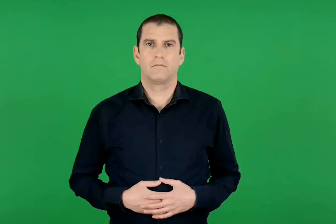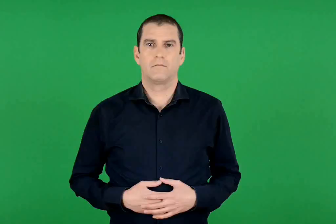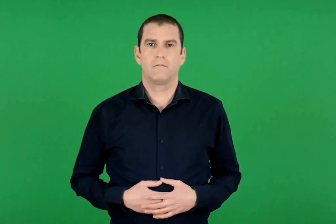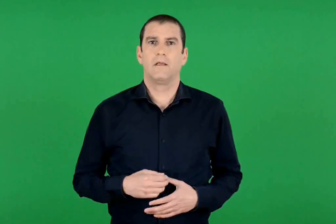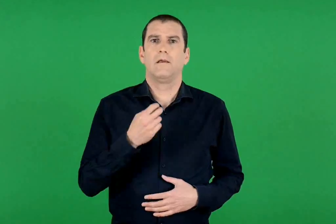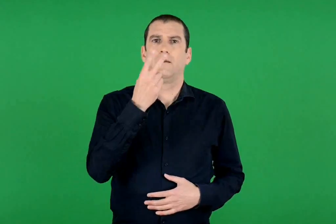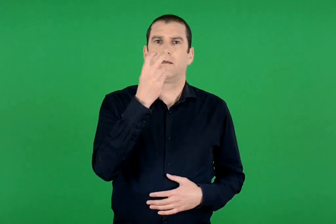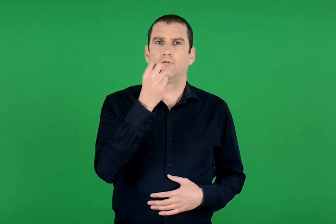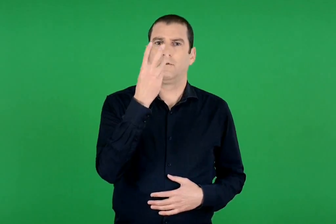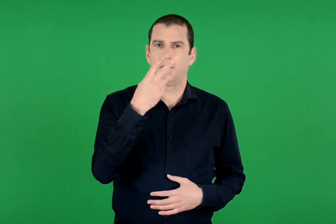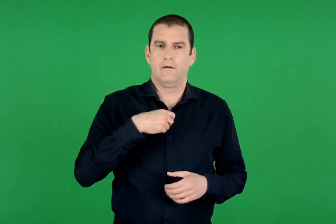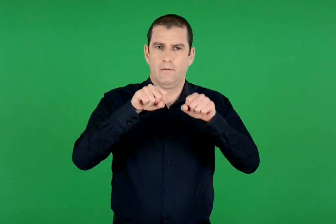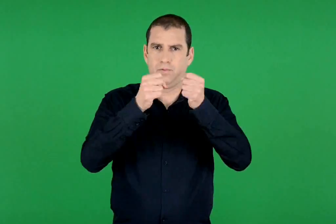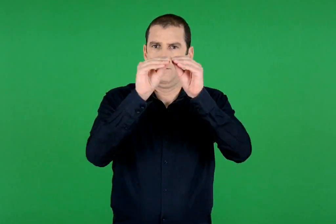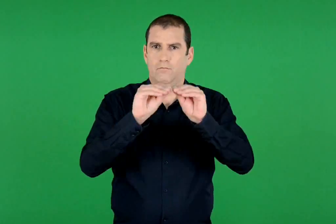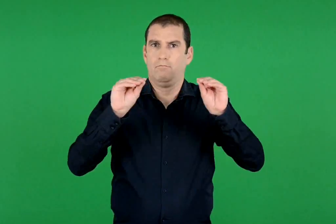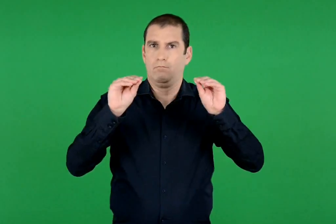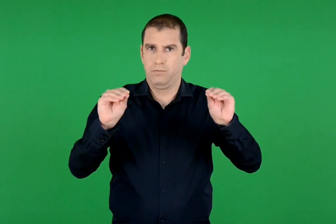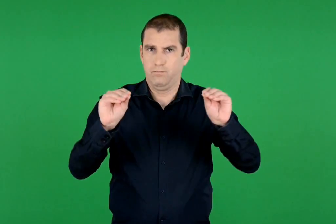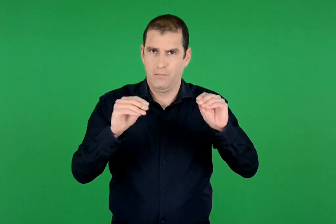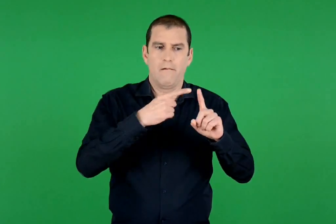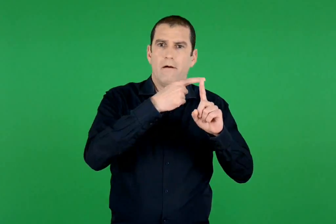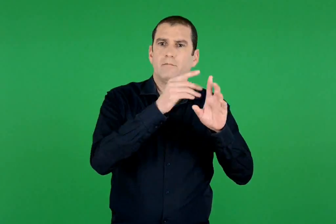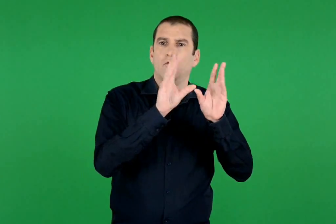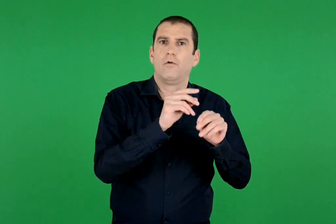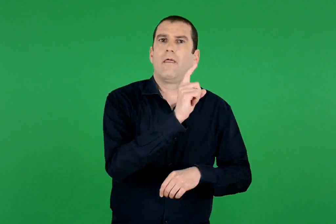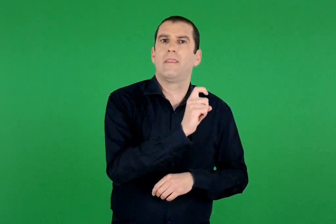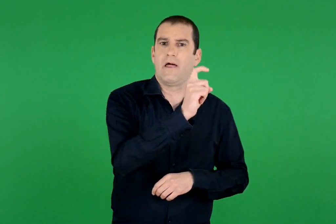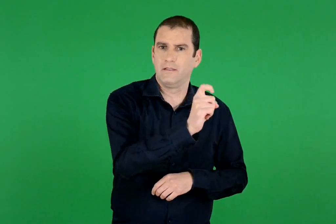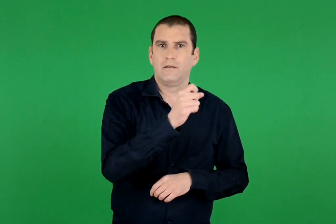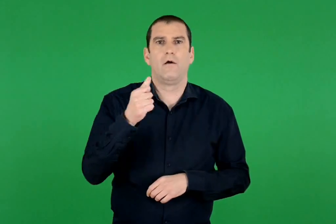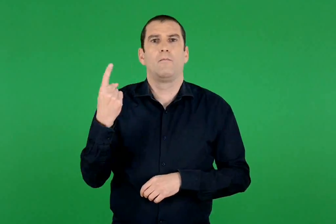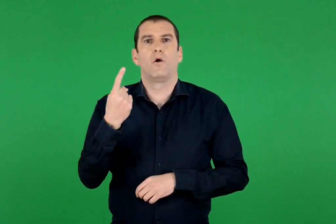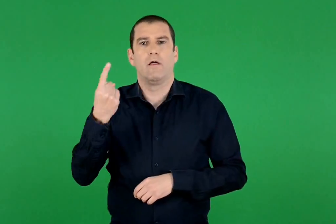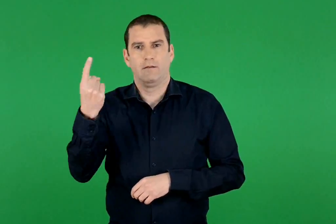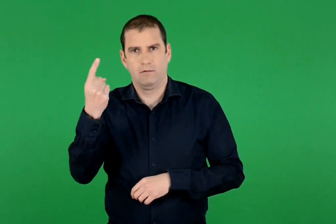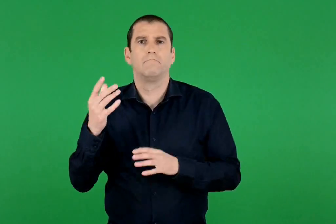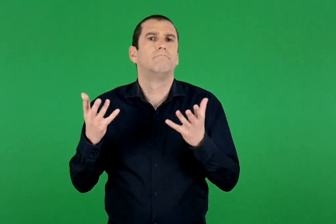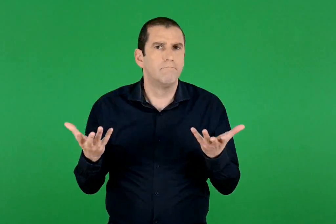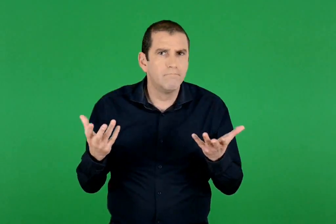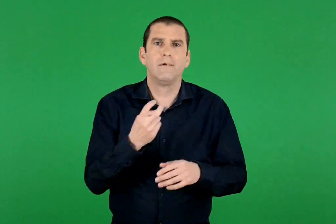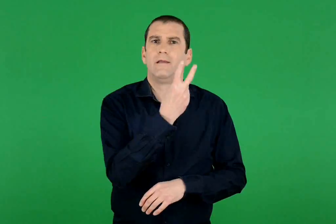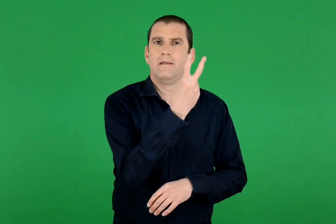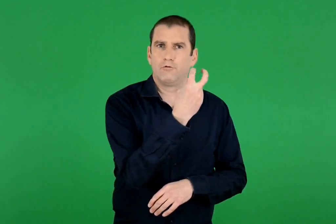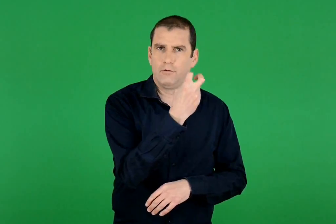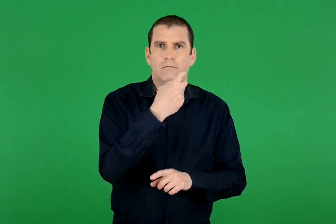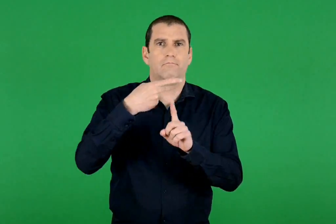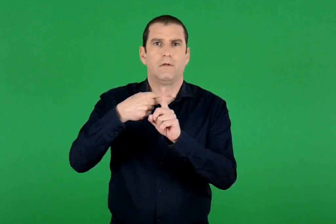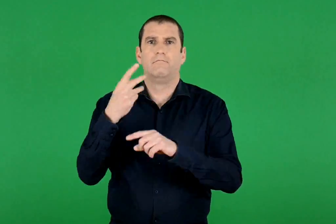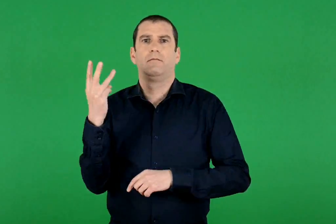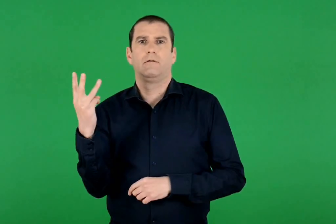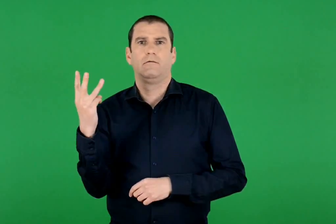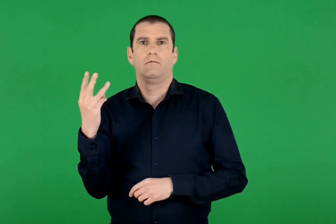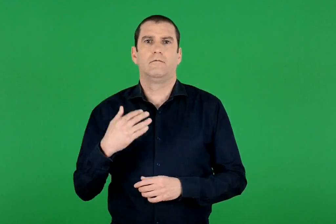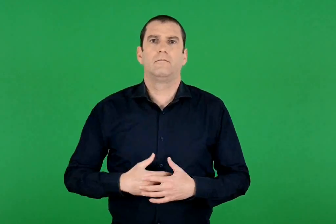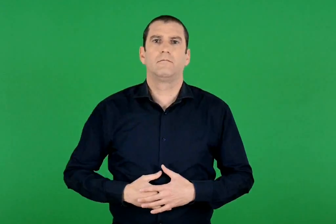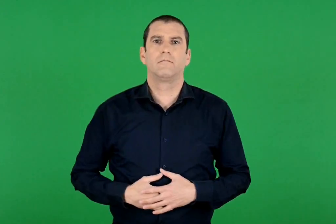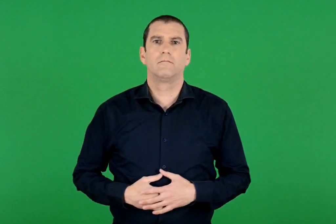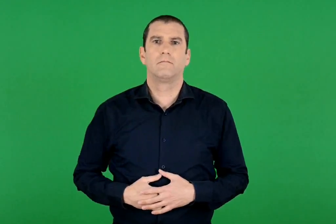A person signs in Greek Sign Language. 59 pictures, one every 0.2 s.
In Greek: αναλύω το 23 σε άθροισμα δεκάδων και μονάδων δηλαδή 20 + 3
